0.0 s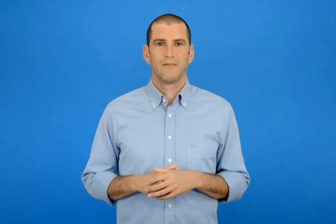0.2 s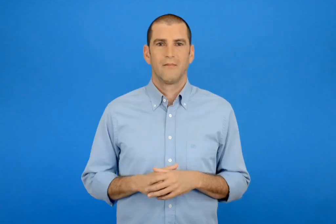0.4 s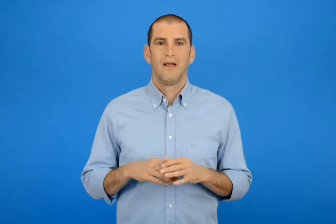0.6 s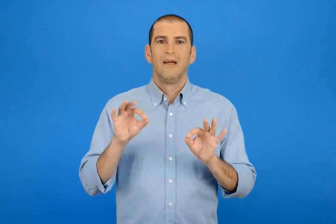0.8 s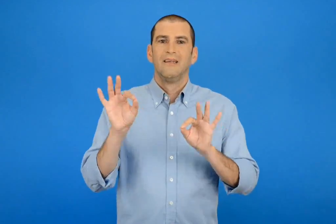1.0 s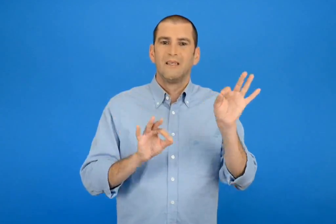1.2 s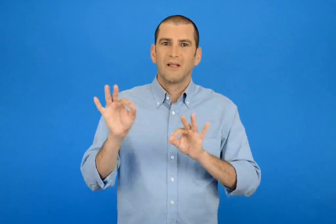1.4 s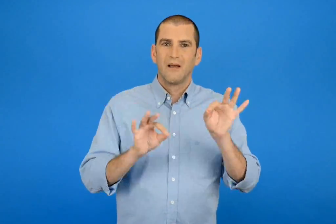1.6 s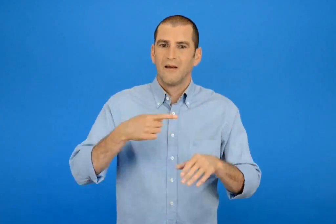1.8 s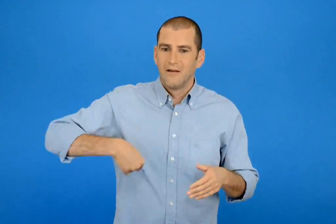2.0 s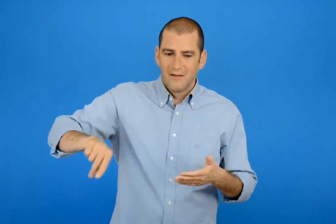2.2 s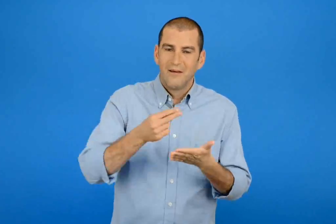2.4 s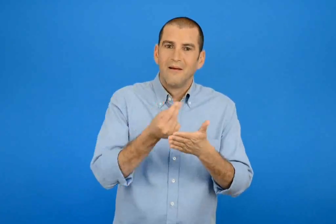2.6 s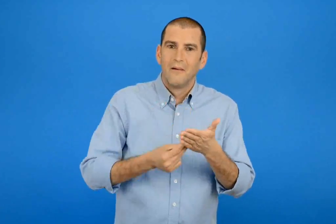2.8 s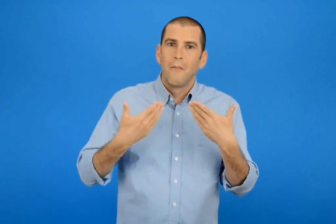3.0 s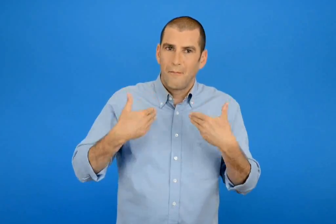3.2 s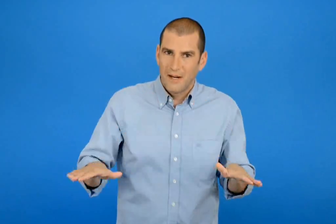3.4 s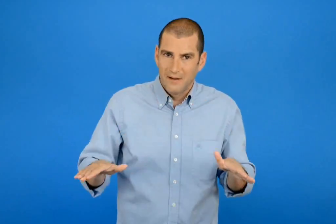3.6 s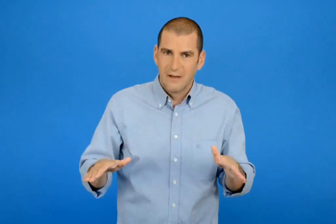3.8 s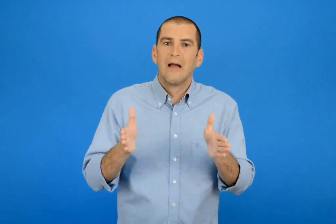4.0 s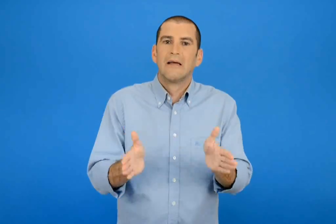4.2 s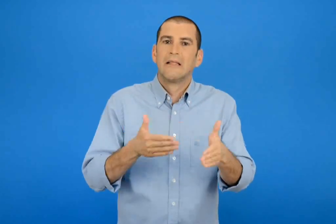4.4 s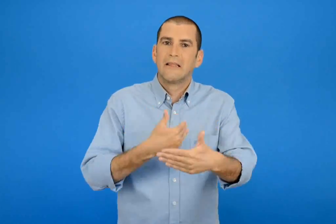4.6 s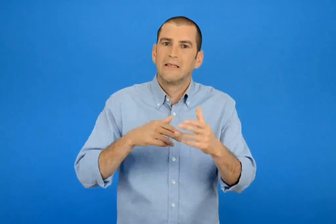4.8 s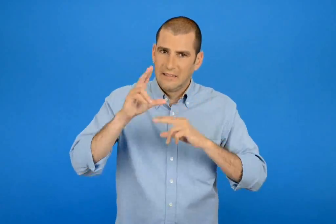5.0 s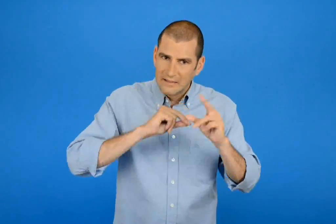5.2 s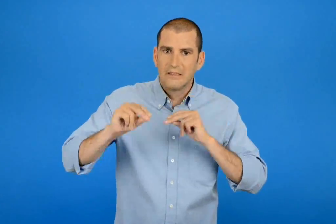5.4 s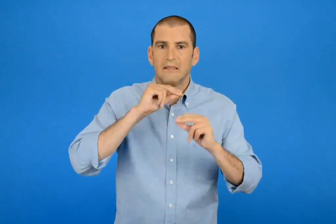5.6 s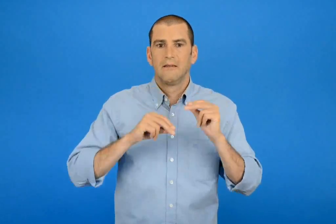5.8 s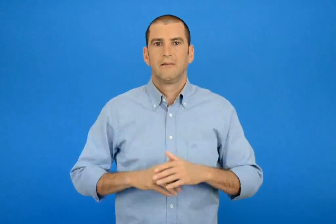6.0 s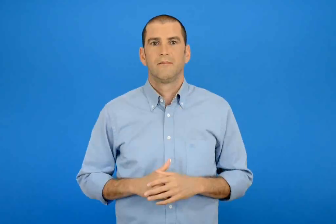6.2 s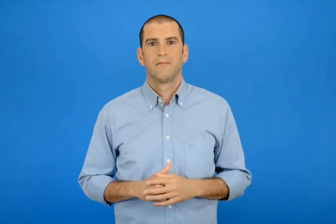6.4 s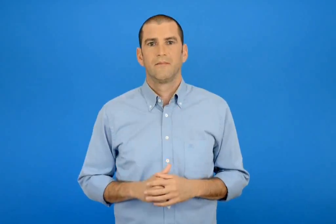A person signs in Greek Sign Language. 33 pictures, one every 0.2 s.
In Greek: συζητάμε στην τάξη για τα σχήματα που σχεδιάσαμε
